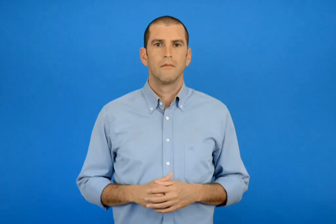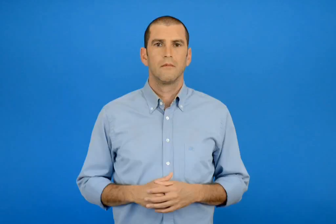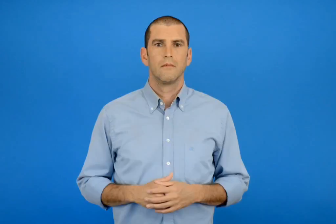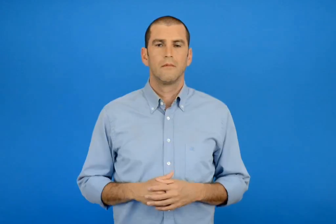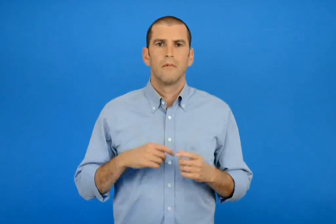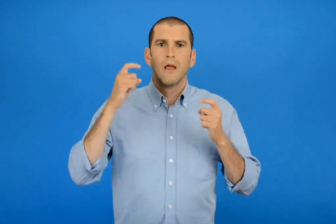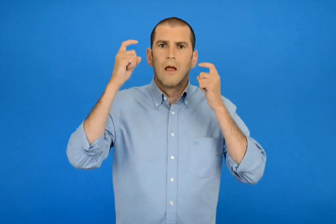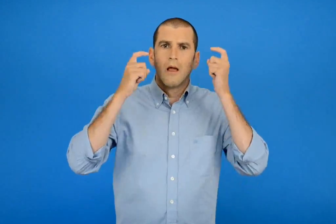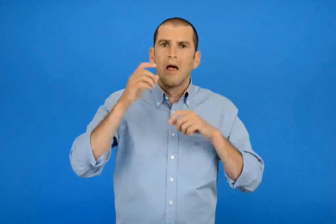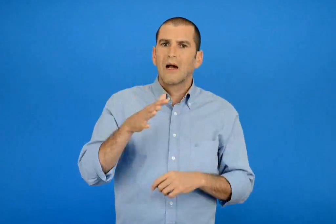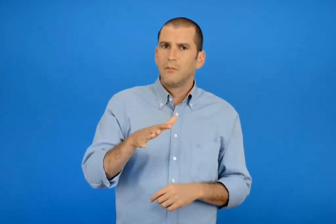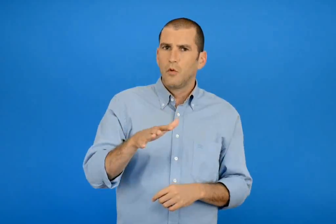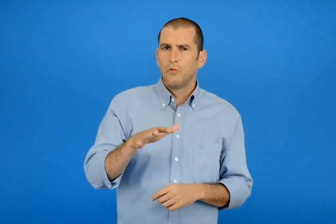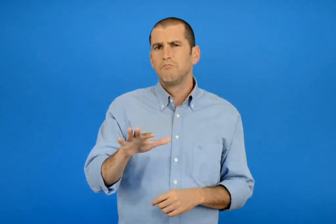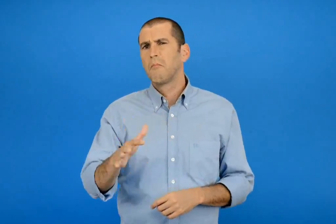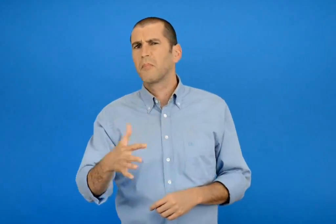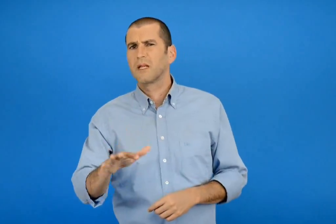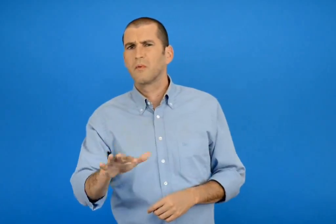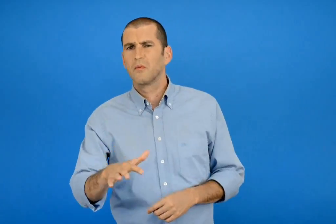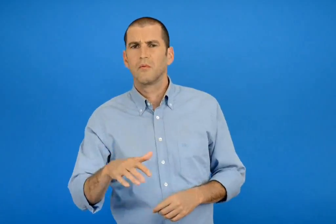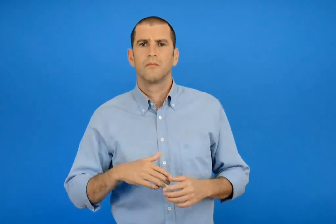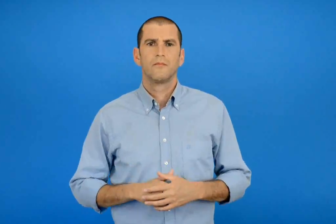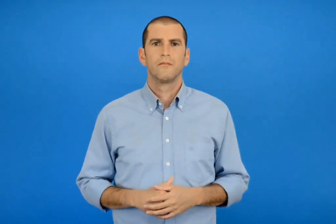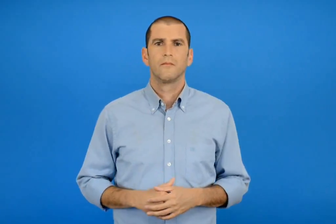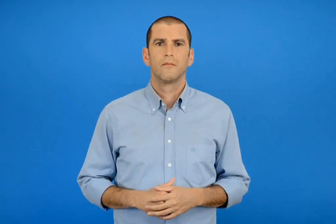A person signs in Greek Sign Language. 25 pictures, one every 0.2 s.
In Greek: εκτιμώ περίπου
